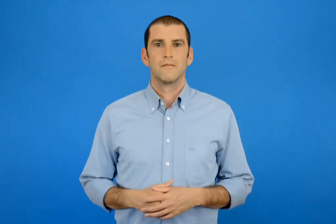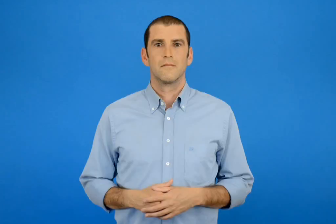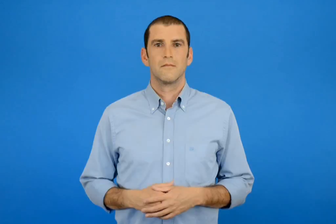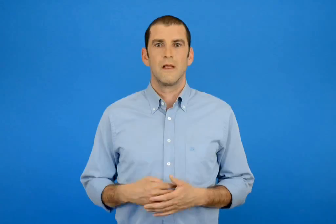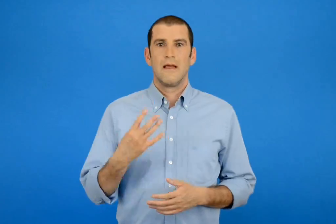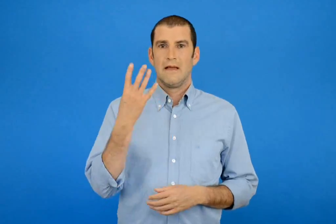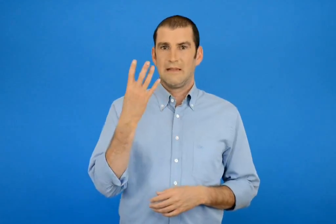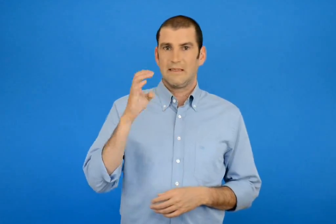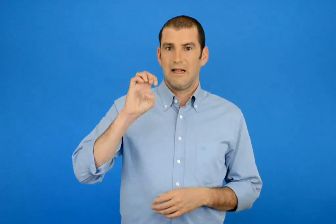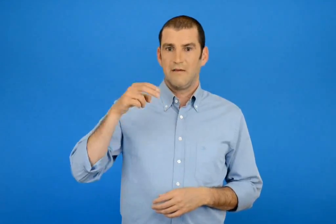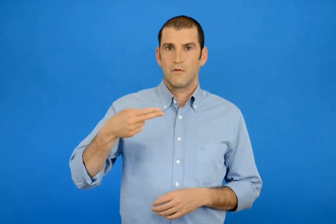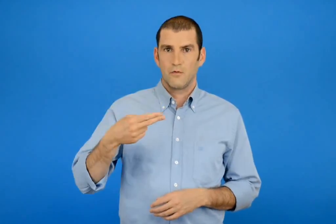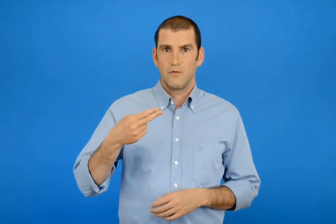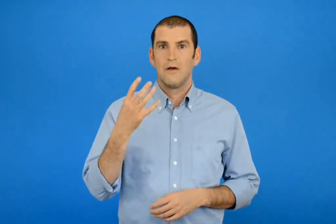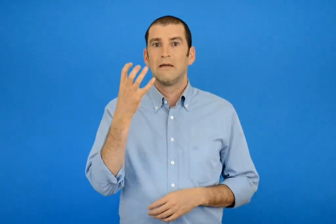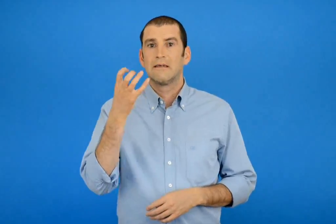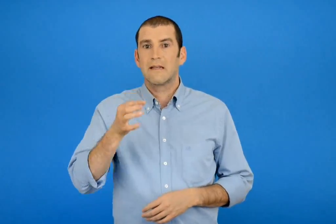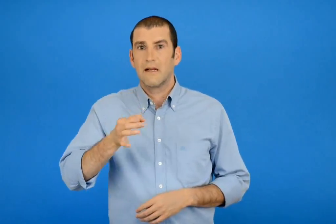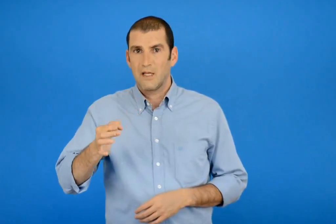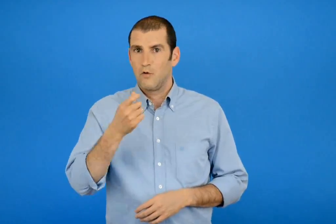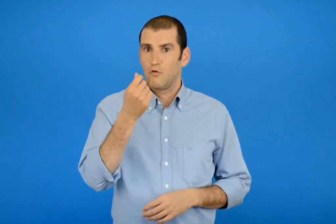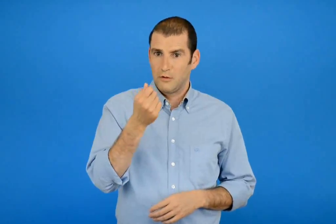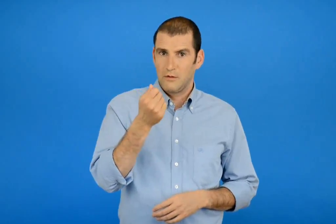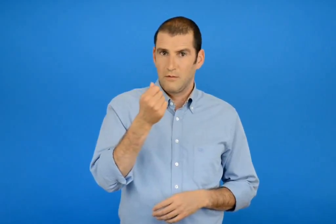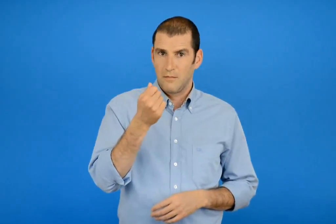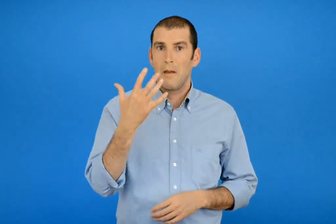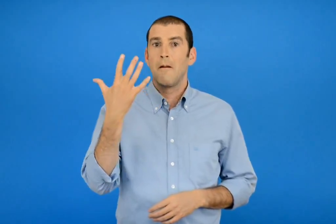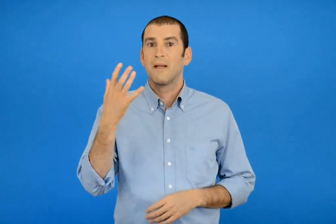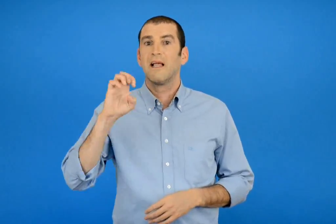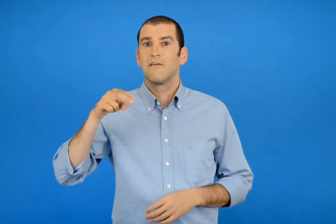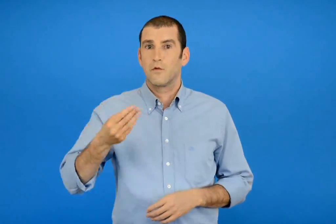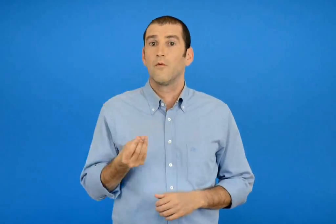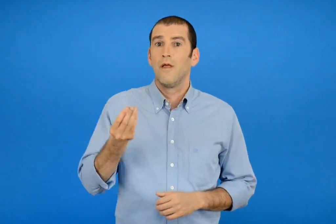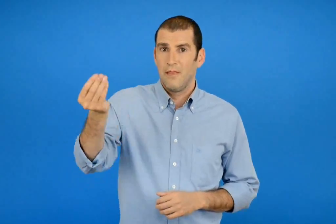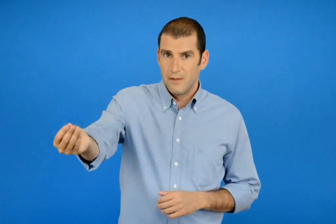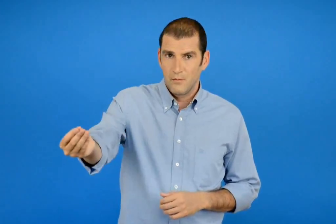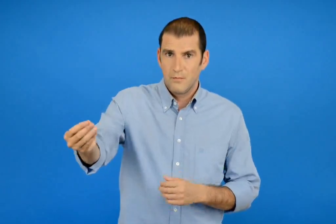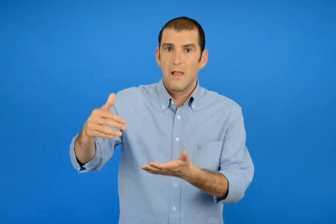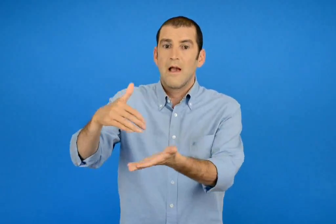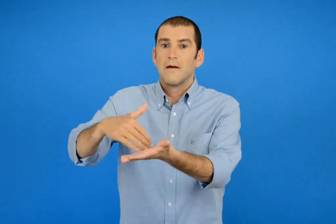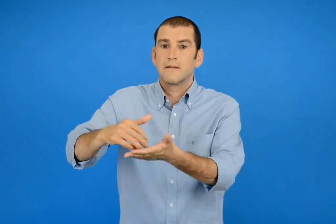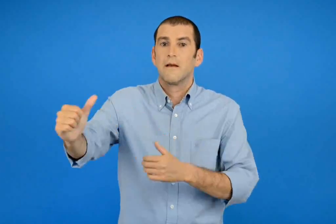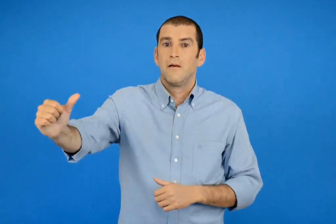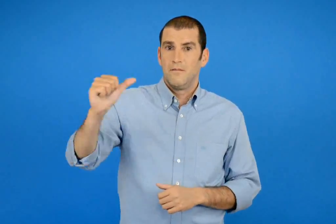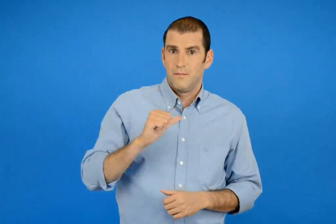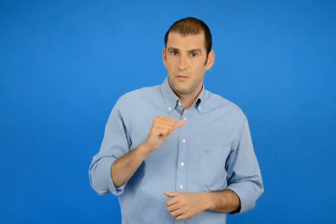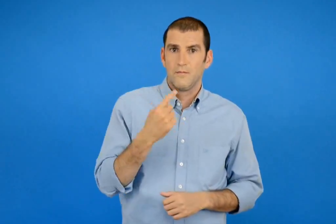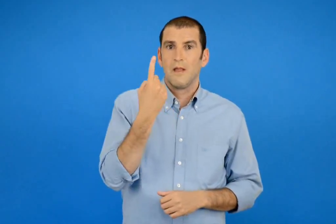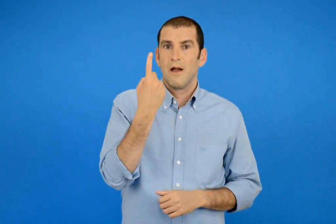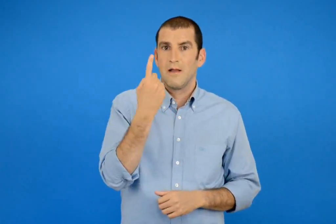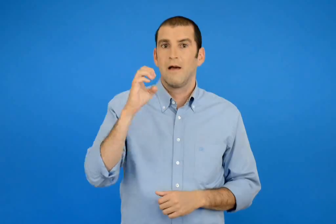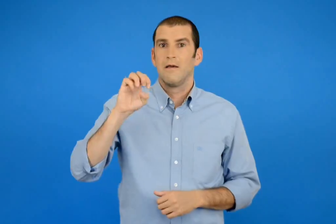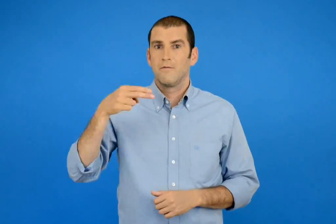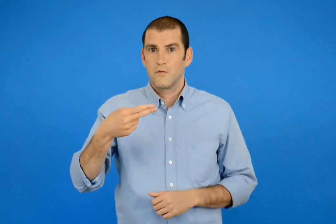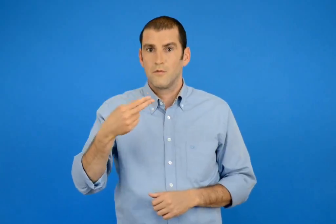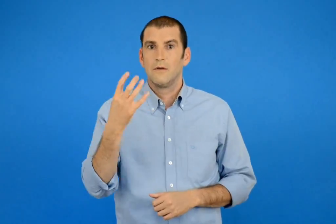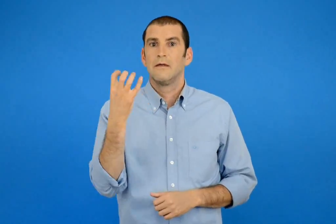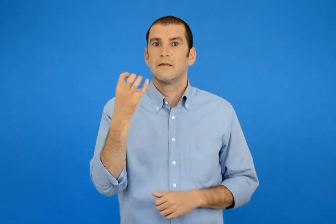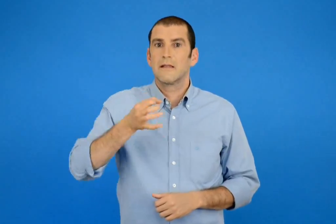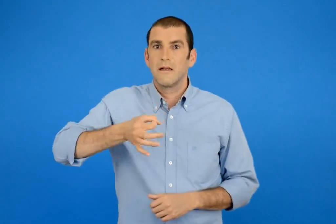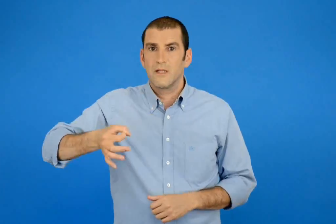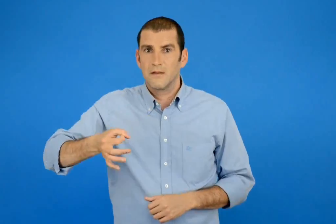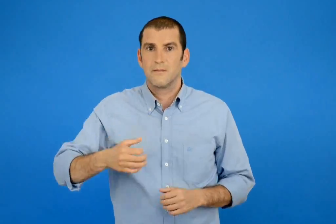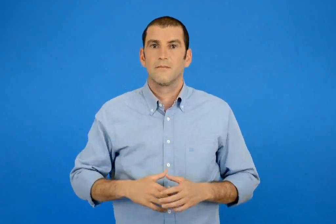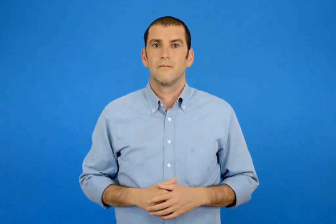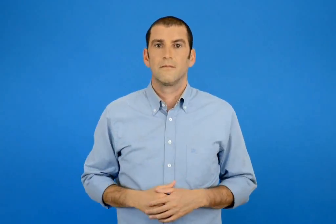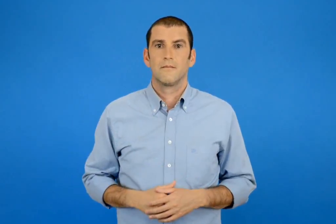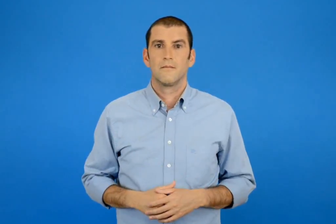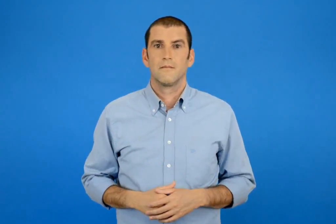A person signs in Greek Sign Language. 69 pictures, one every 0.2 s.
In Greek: κοστίζει 4 € 40 λεπτό δίνω 5 € ρέστα 1 € 40 λεπτό
